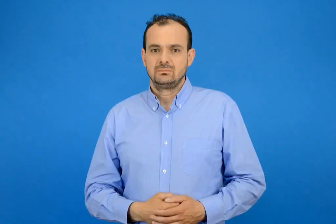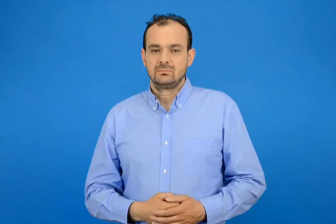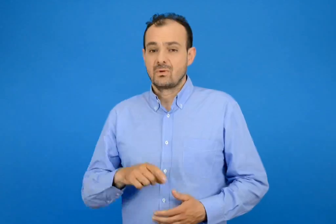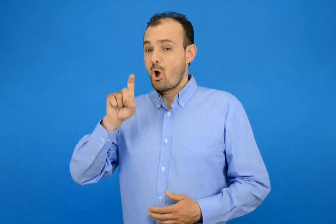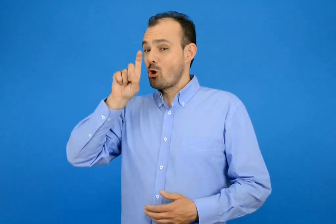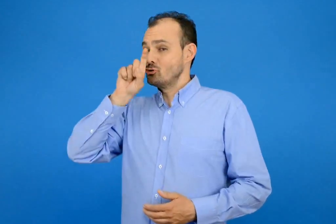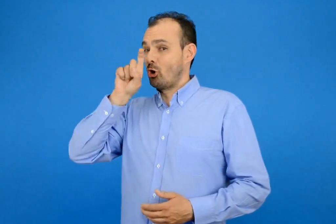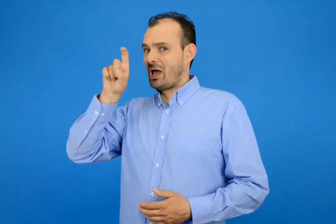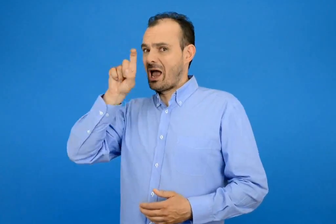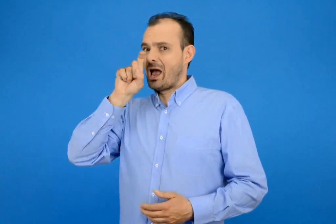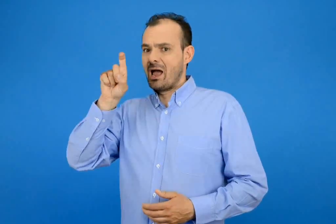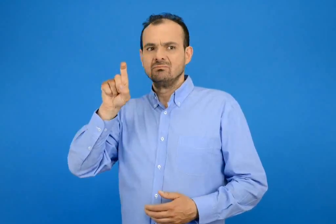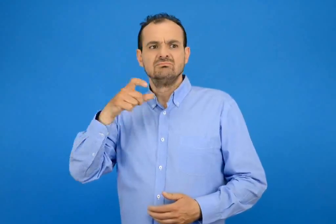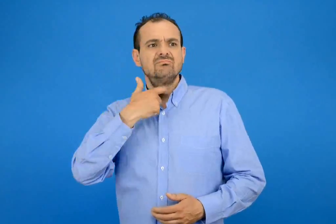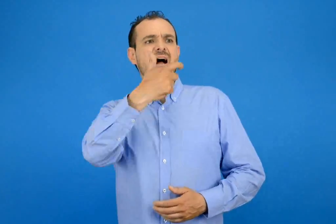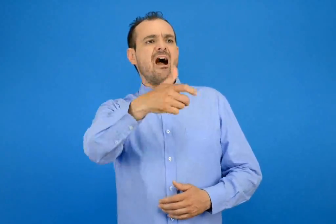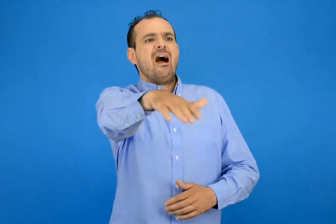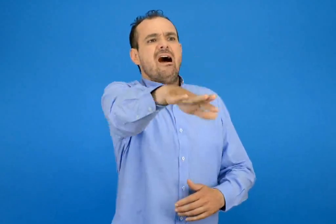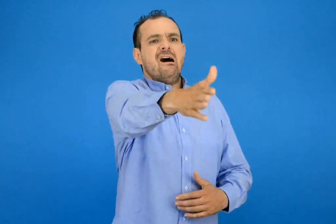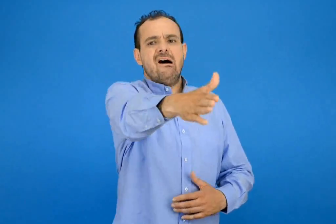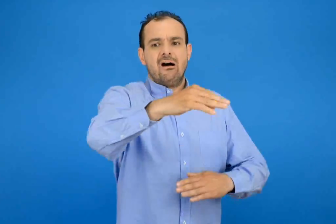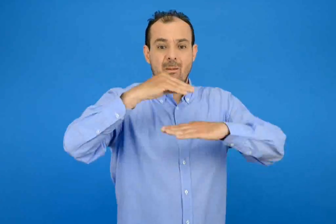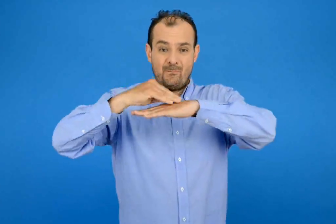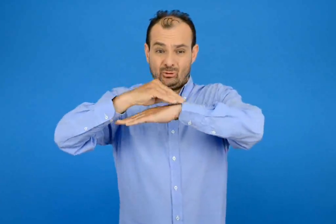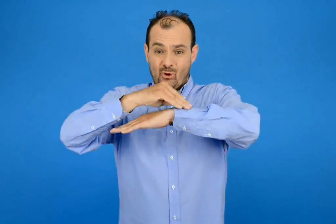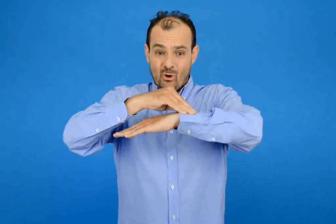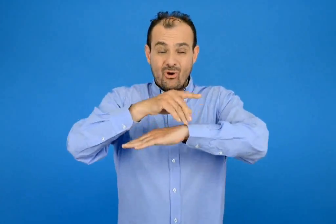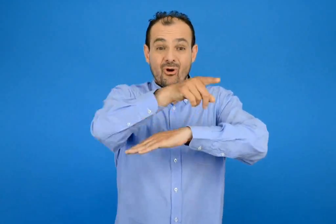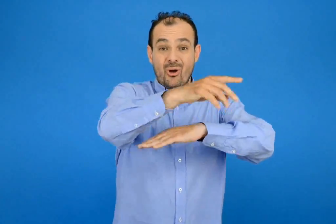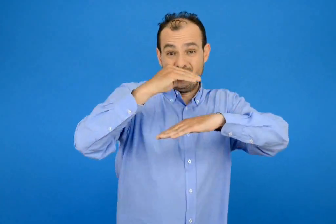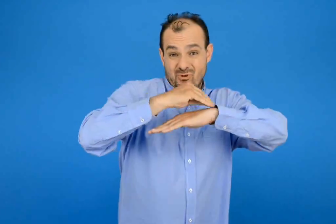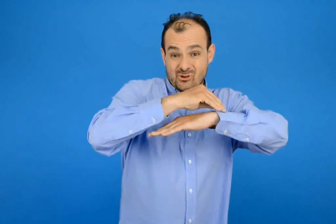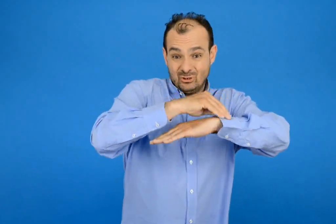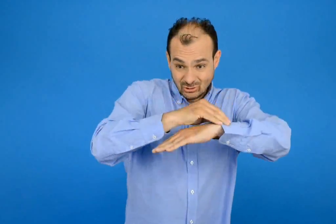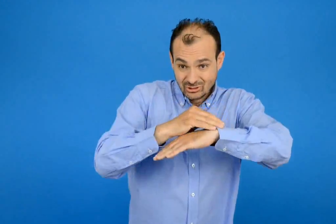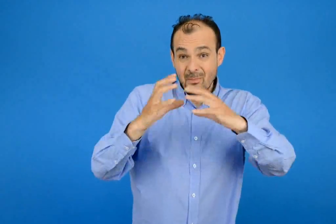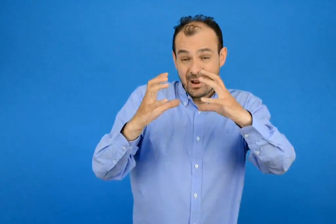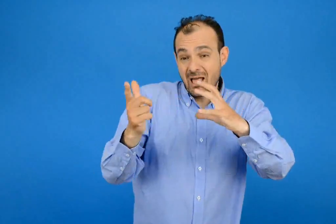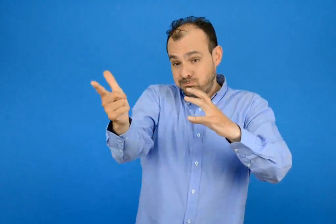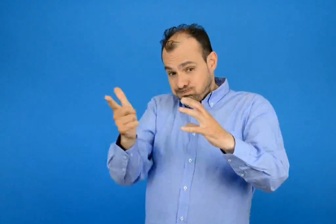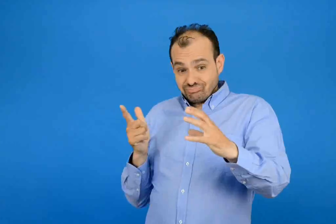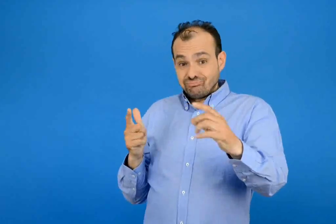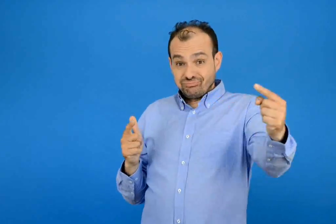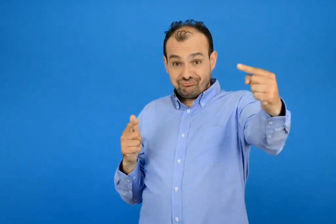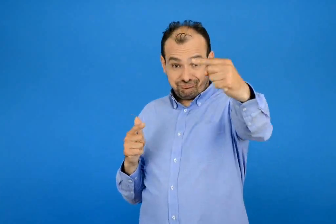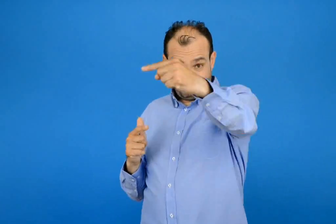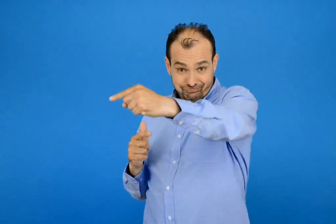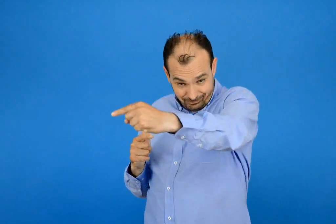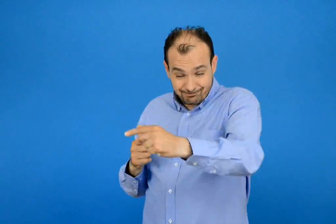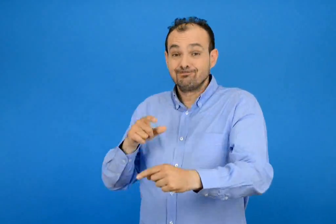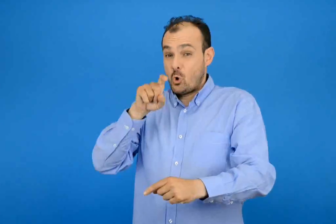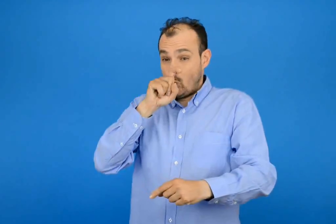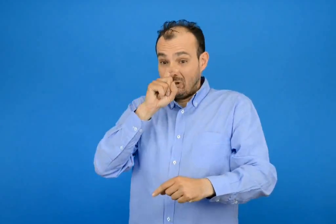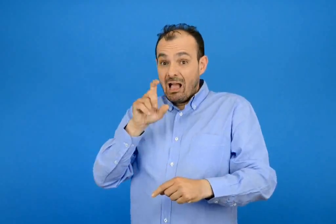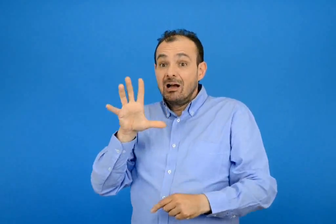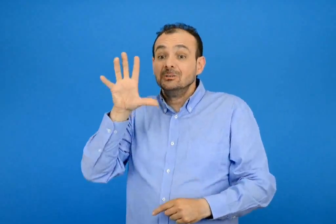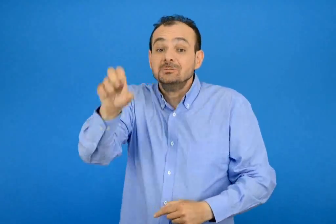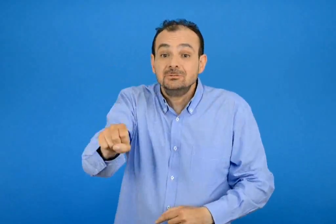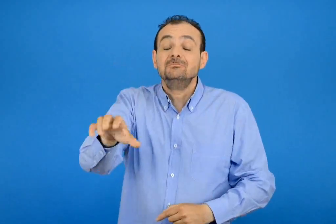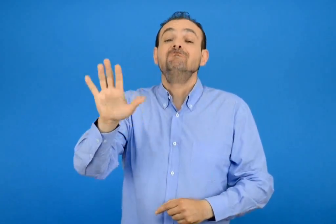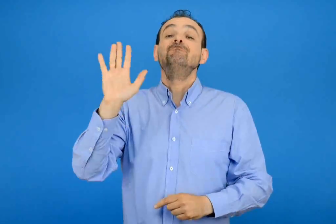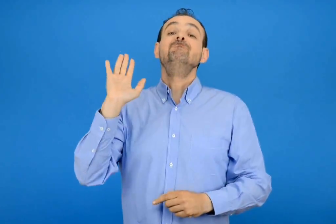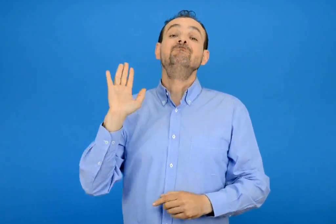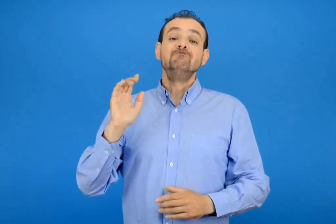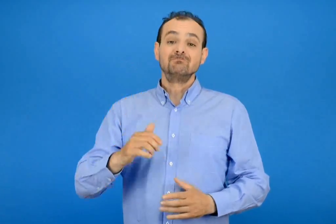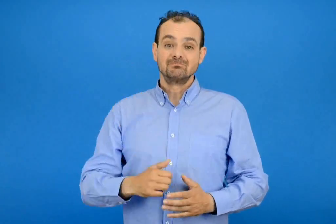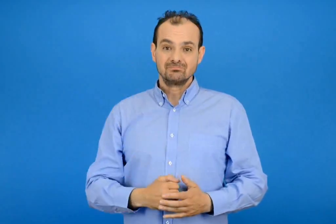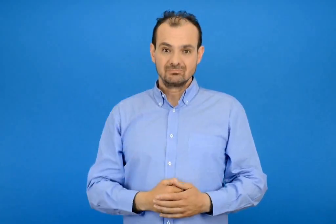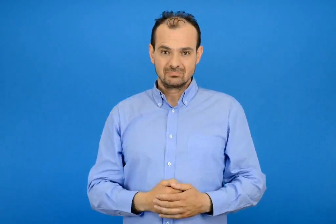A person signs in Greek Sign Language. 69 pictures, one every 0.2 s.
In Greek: η κότα φωνάζει στον ποντικό και εκείνος της ρίχνει την μπάλα όμως η κότα δεν την πιάνει
